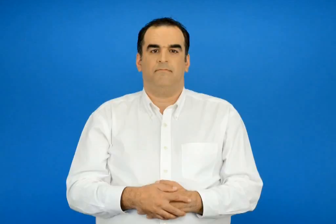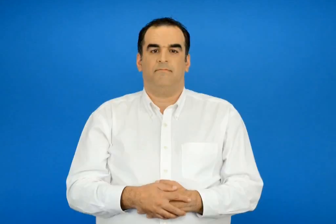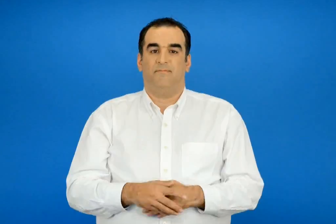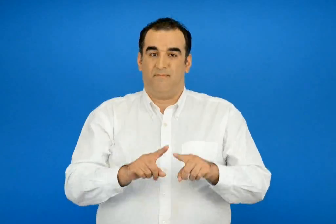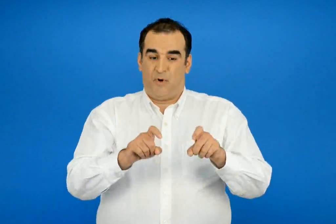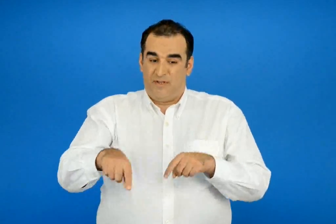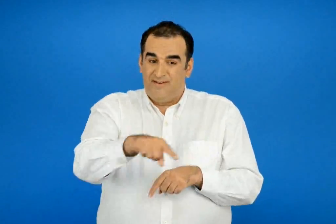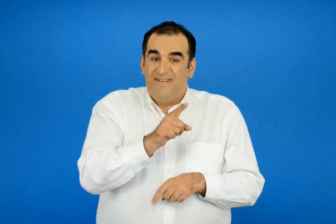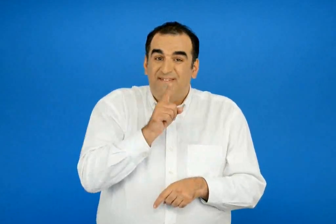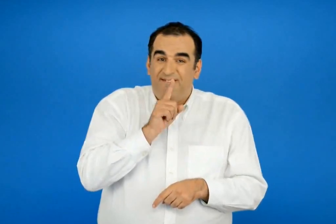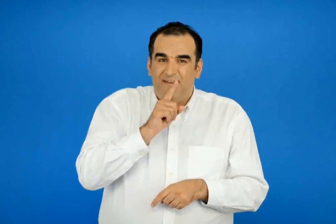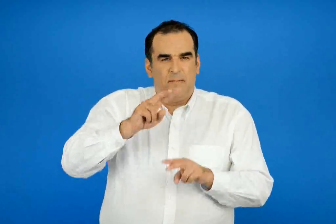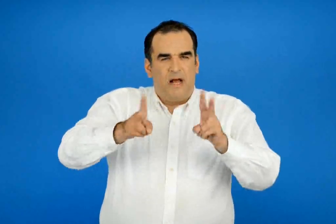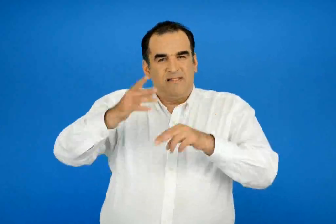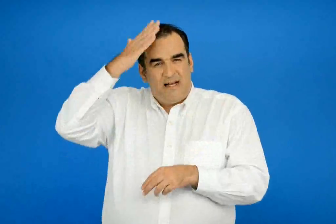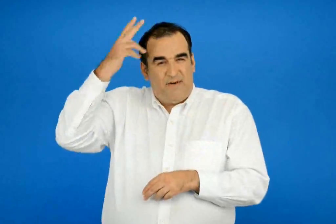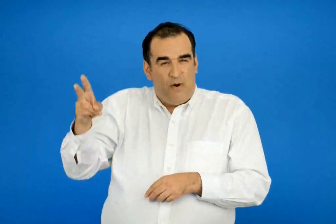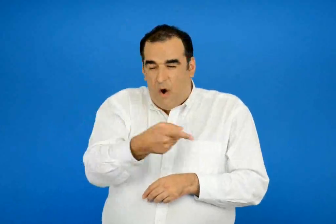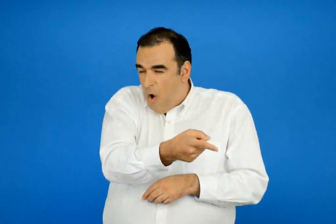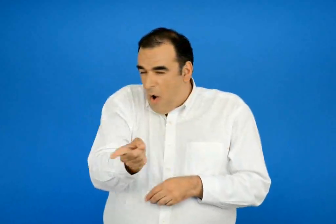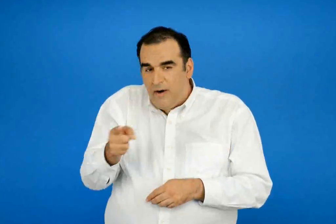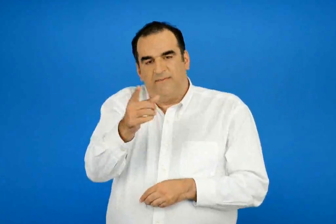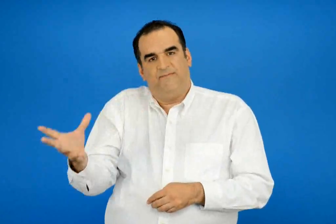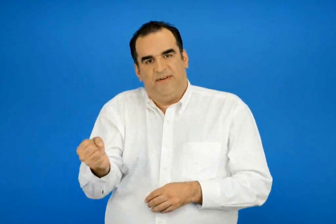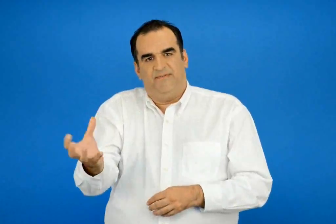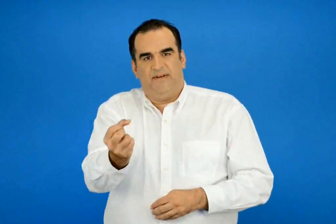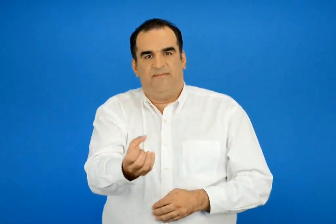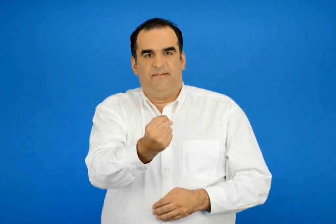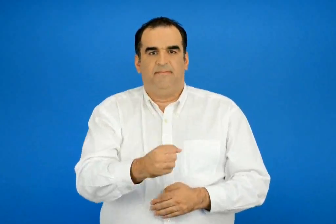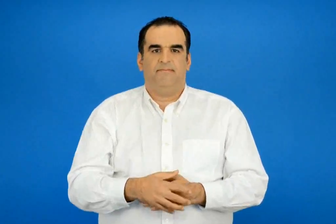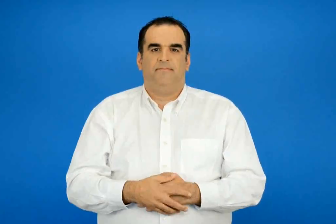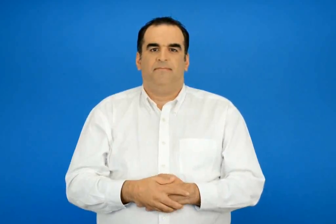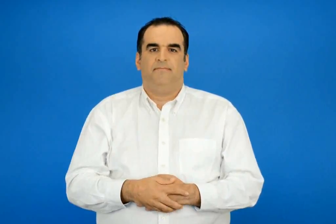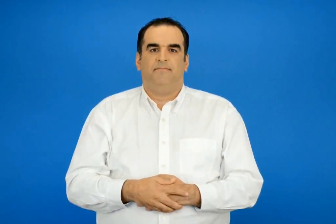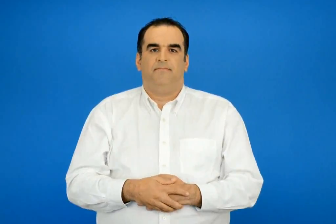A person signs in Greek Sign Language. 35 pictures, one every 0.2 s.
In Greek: τα προϊόντα μας θα τα βρείτε σε όλα τα μαγαζιά της κεφαλλονιάς
